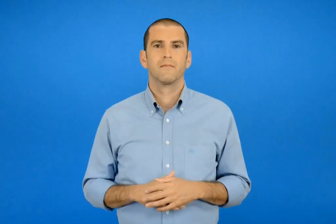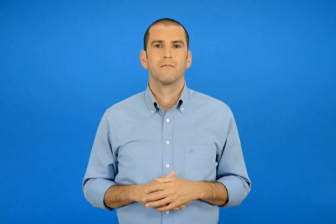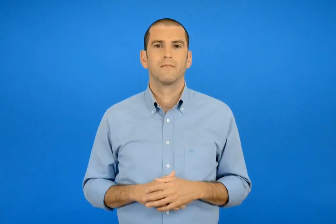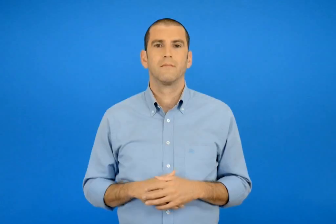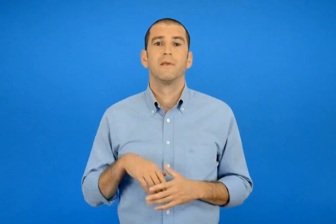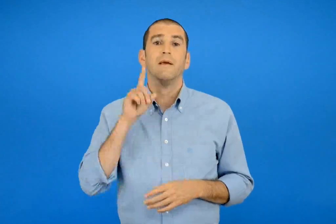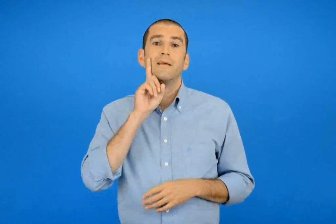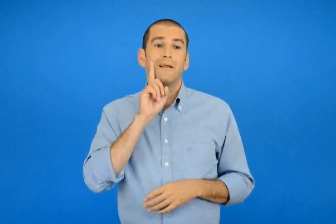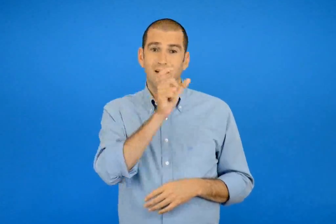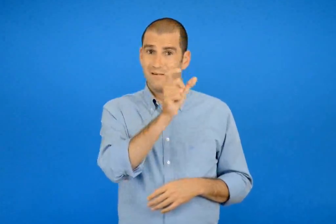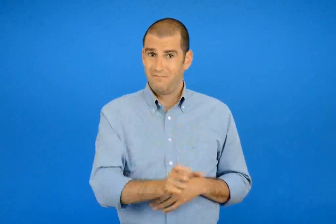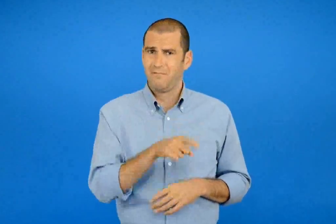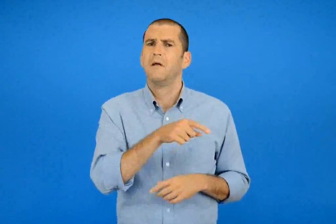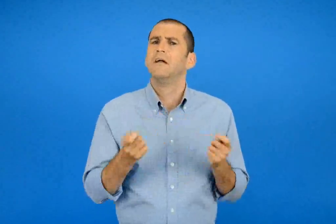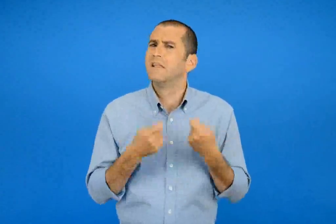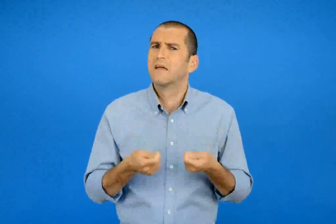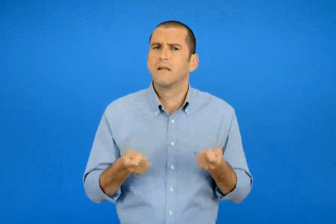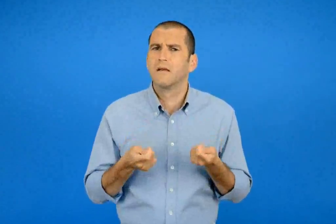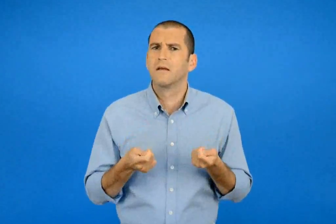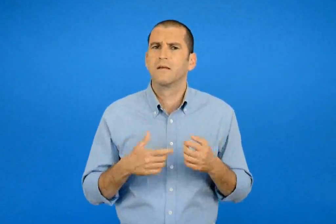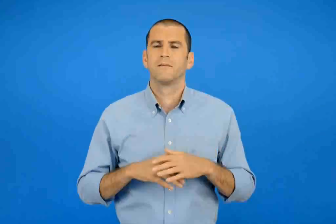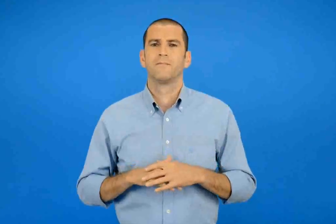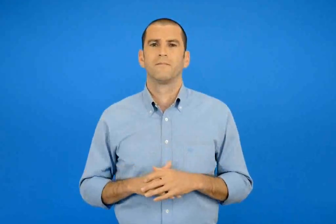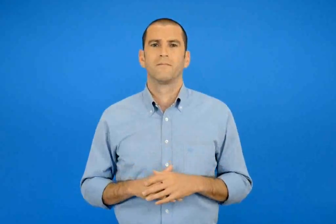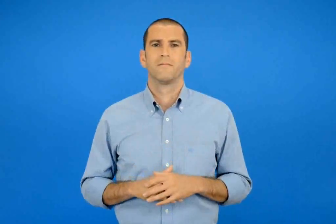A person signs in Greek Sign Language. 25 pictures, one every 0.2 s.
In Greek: τι έκανε η γυναικά ;
